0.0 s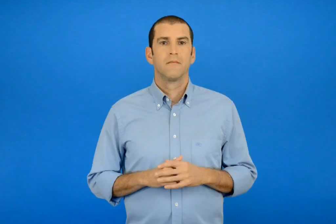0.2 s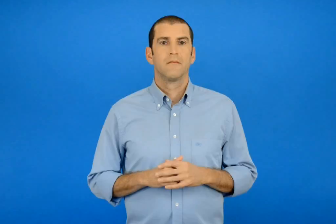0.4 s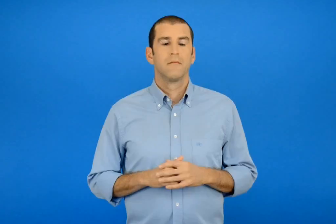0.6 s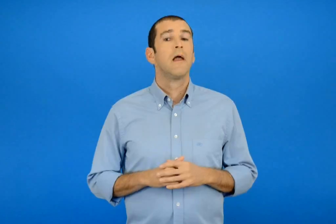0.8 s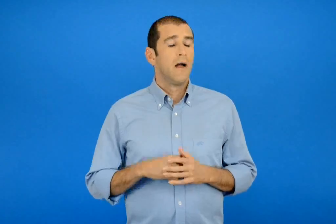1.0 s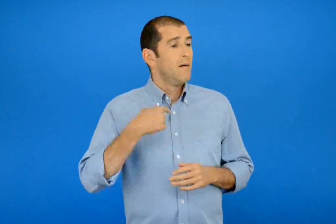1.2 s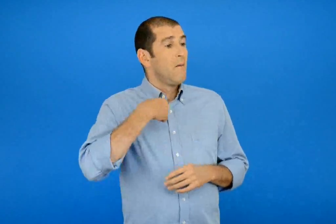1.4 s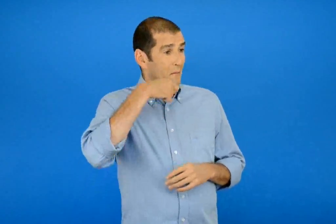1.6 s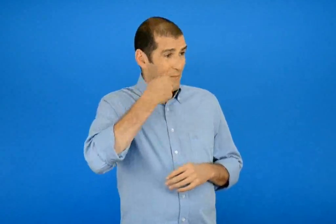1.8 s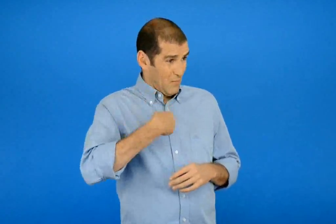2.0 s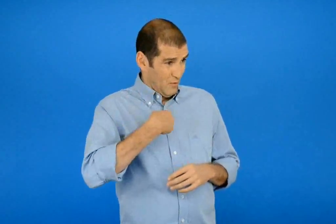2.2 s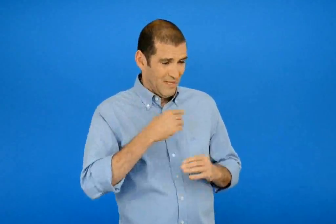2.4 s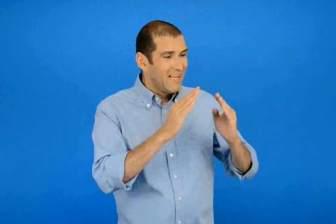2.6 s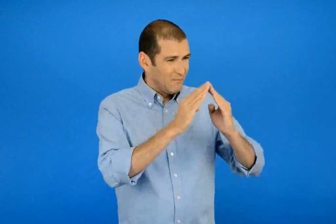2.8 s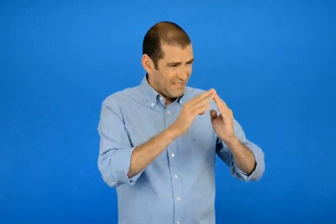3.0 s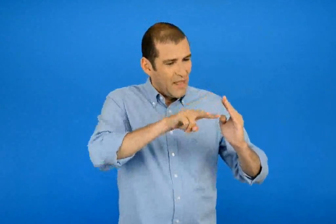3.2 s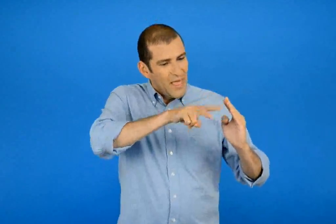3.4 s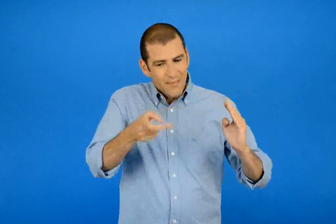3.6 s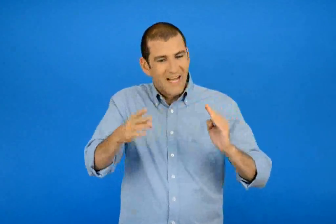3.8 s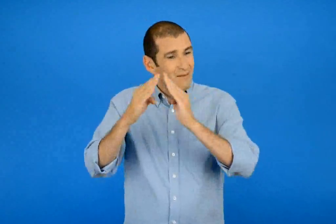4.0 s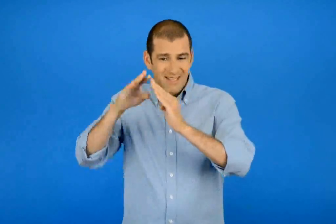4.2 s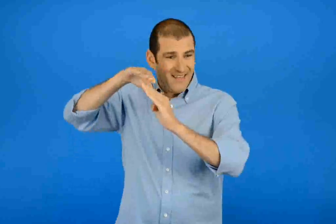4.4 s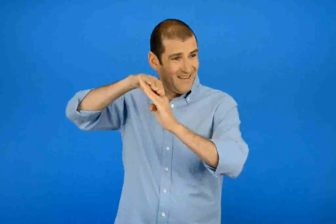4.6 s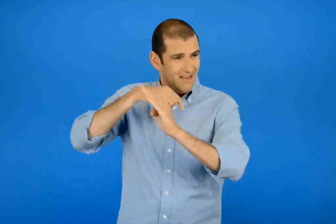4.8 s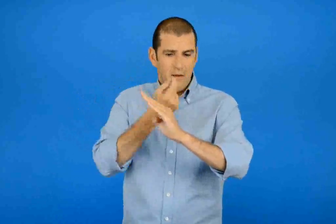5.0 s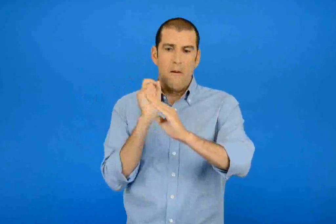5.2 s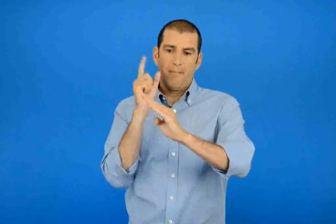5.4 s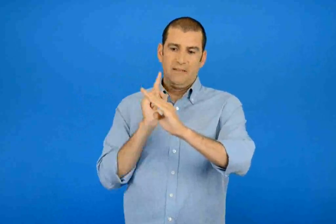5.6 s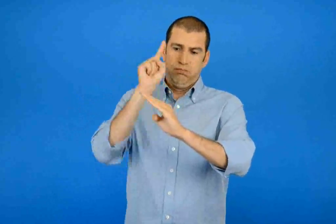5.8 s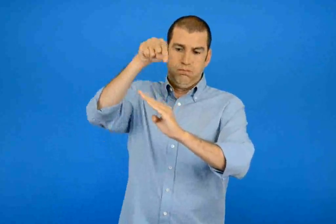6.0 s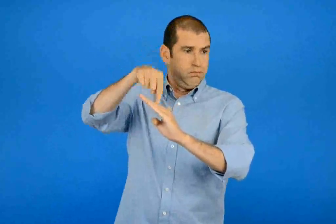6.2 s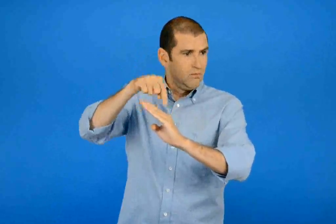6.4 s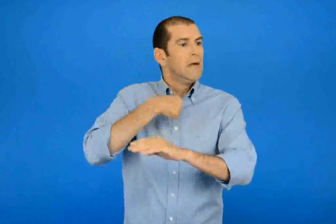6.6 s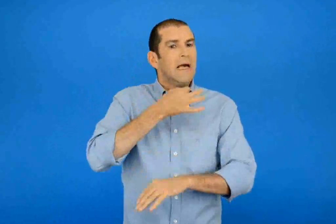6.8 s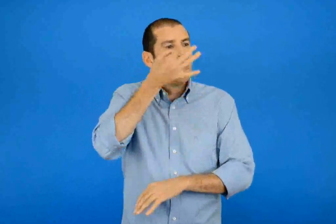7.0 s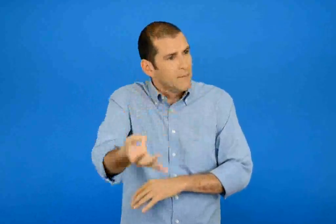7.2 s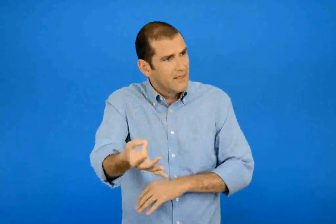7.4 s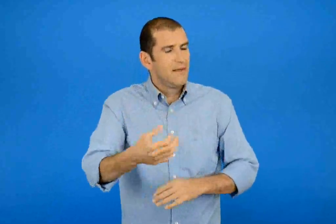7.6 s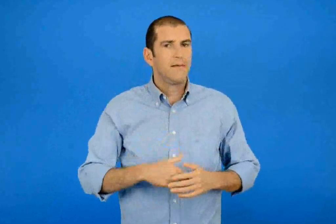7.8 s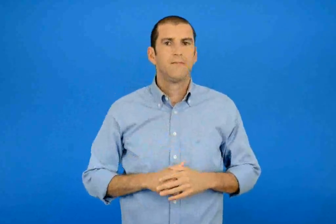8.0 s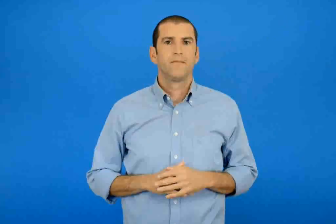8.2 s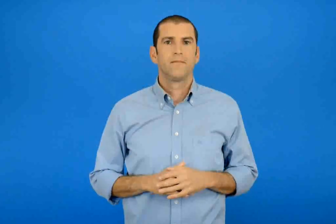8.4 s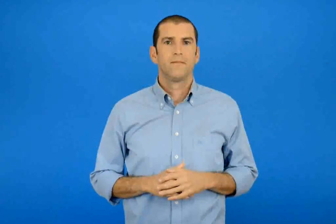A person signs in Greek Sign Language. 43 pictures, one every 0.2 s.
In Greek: η μαμά μου το πέταξε στα κεραμιδιά του διπλανού σπιτιού και είπε
